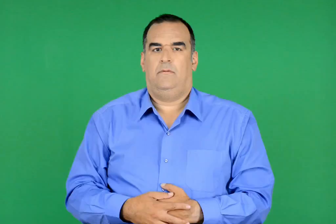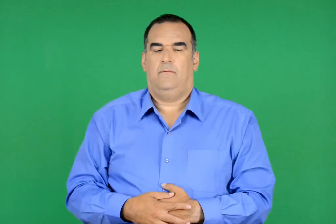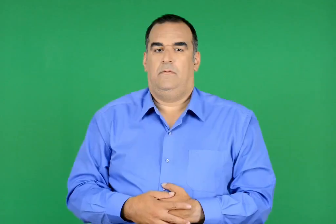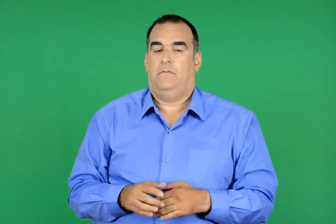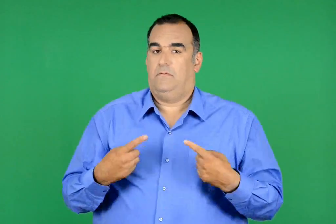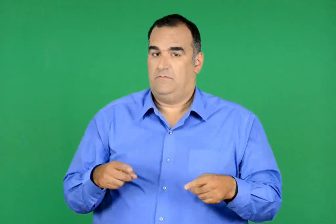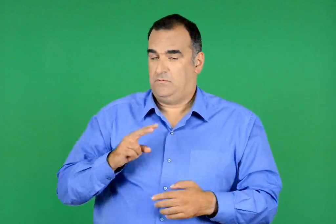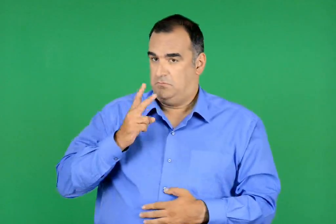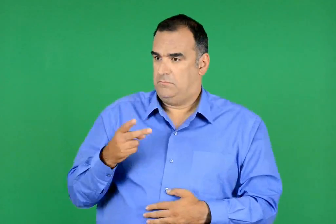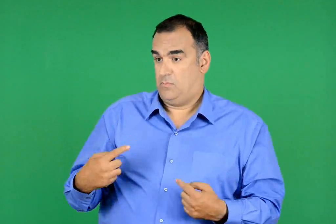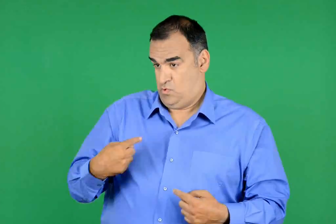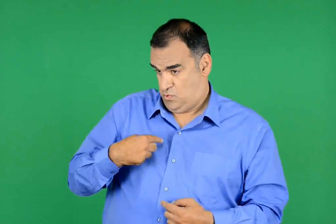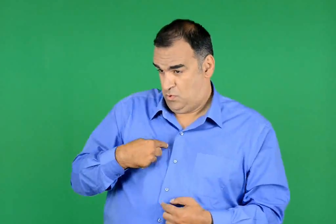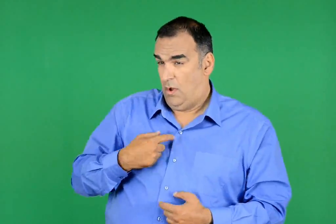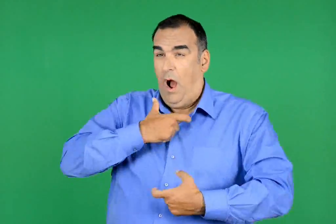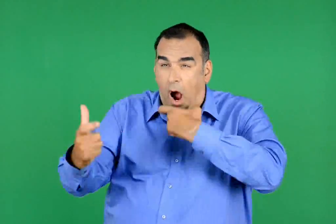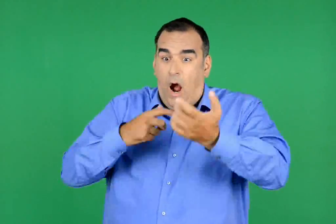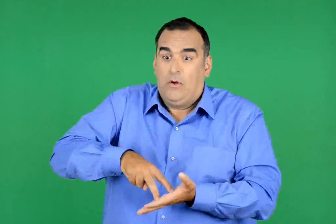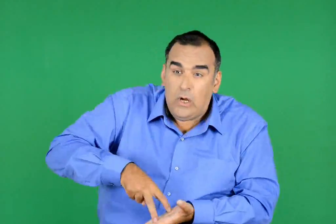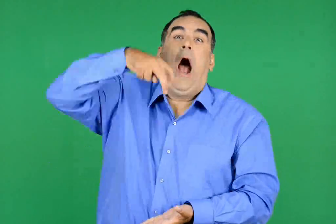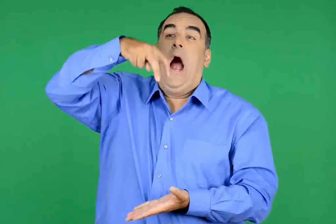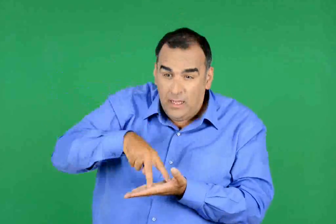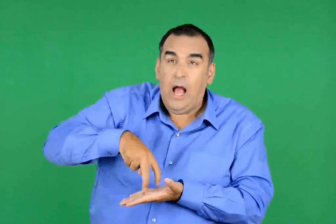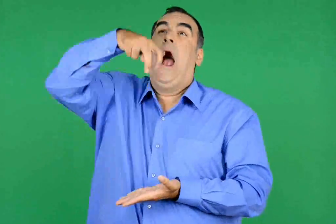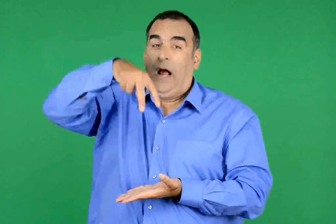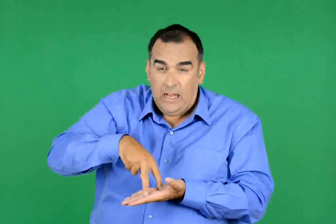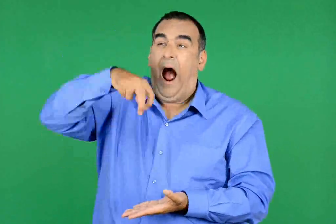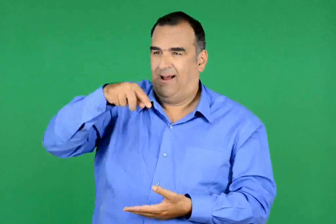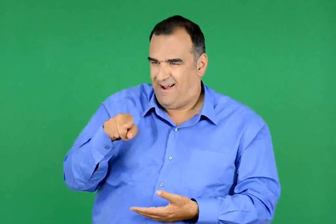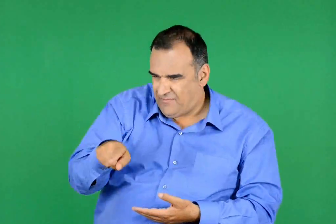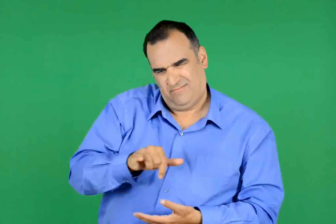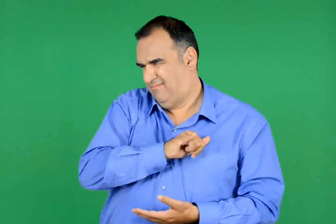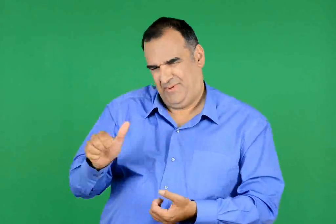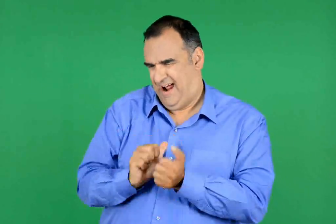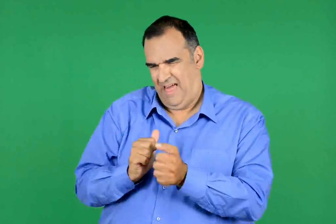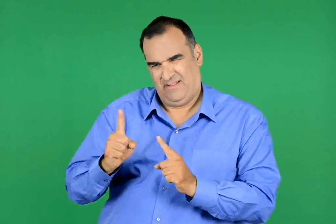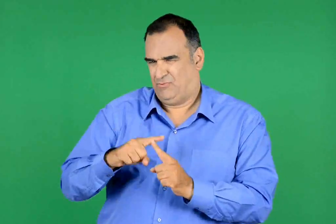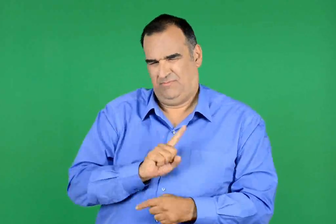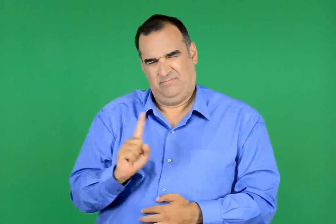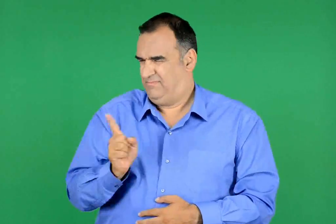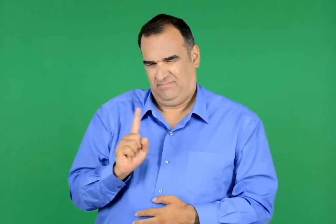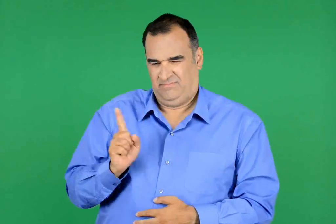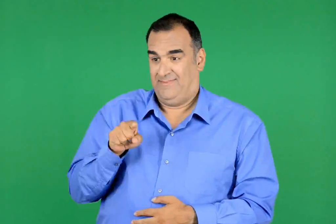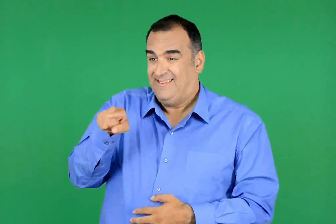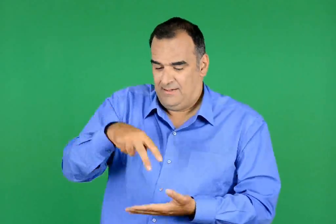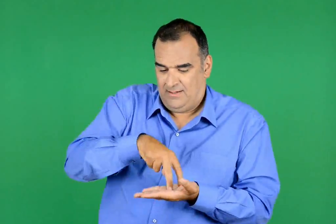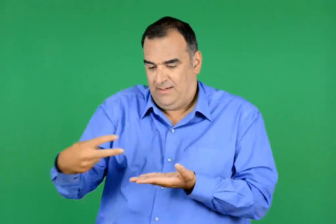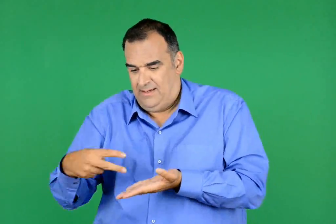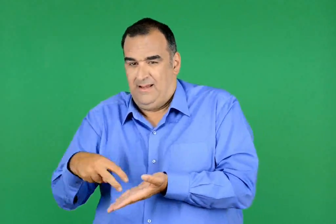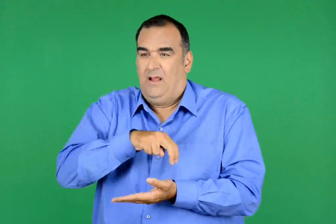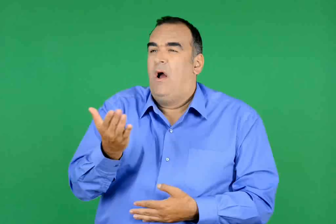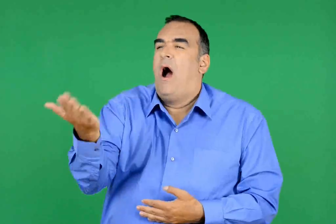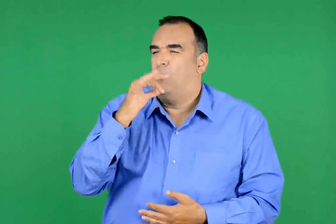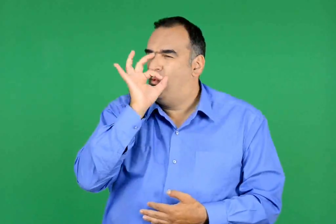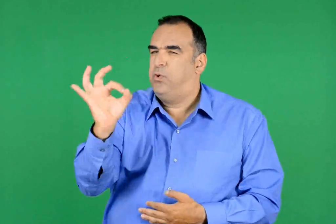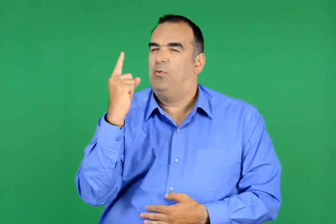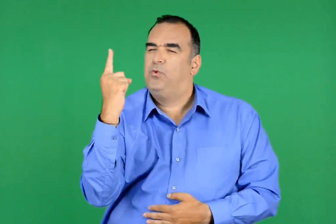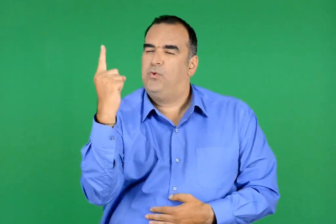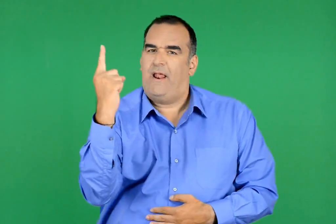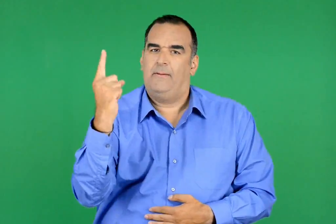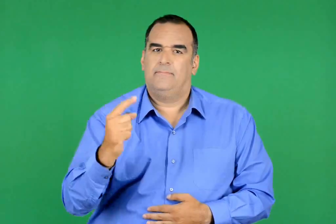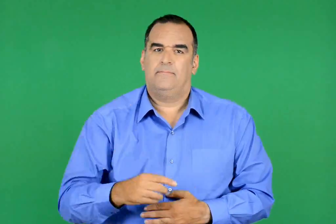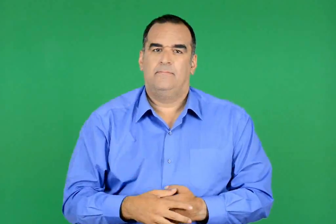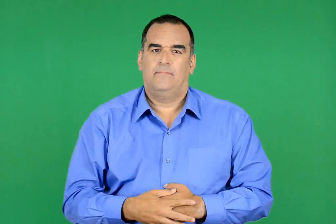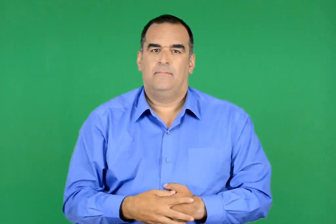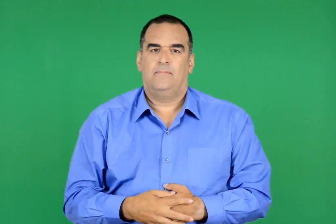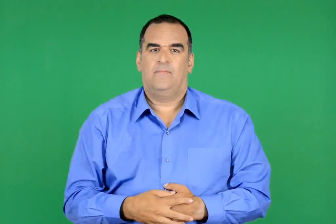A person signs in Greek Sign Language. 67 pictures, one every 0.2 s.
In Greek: πάντως , δε θα τρομοκρατούσα τον κόσμο πηδώντας από ψηλά. αυτό λέγεται αντιαθλητική συμπεριφορά. εξάλλου , δεν έκανες ούτε ένα πλονζόν
